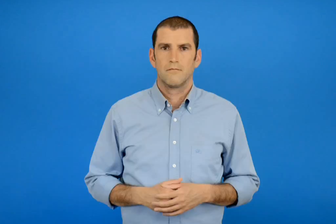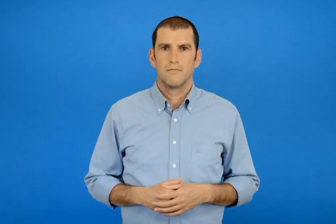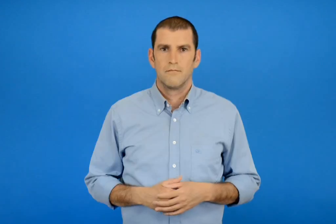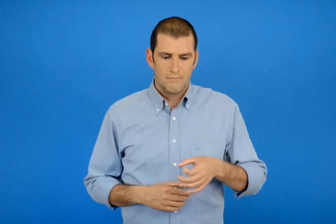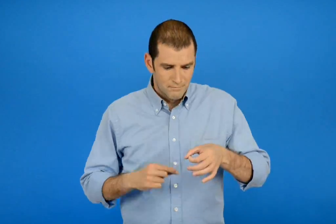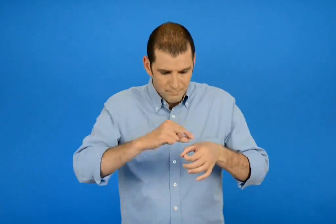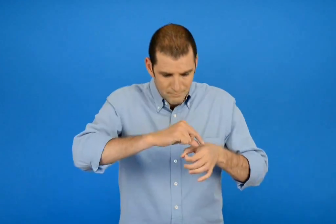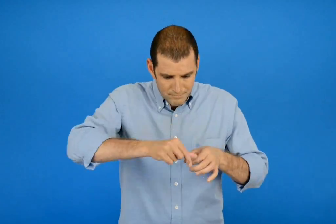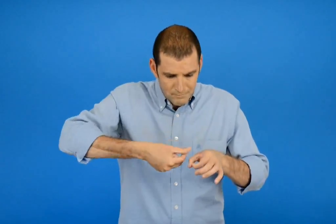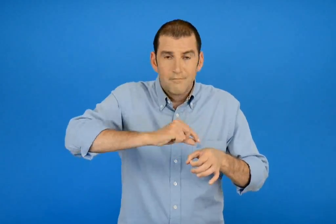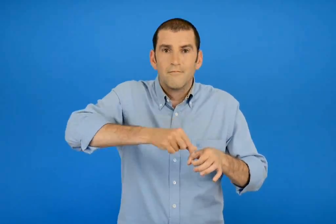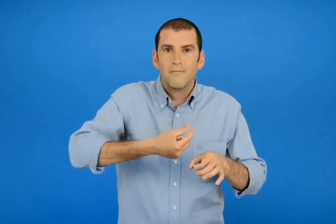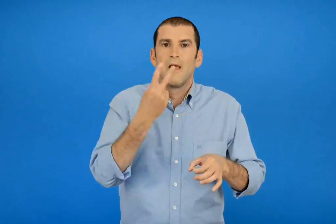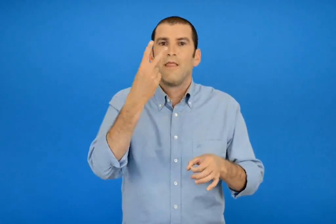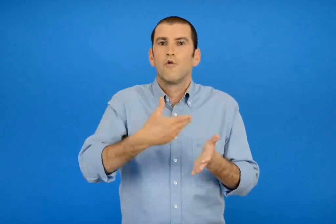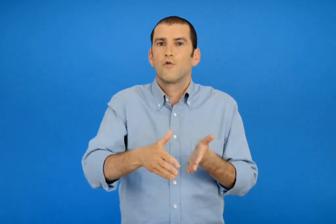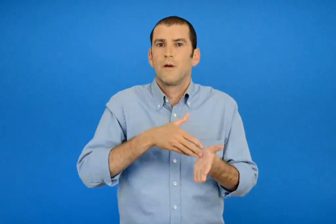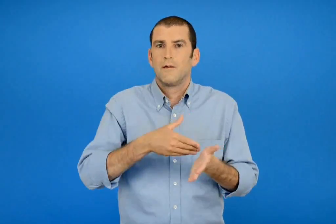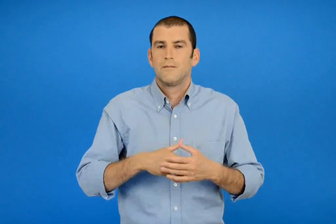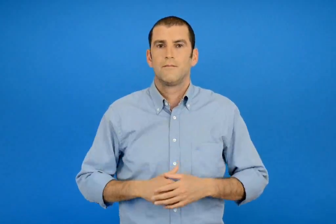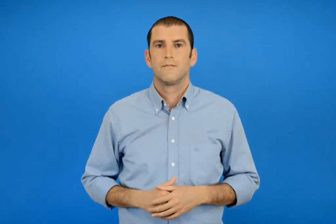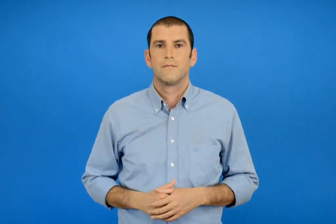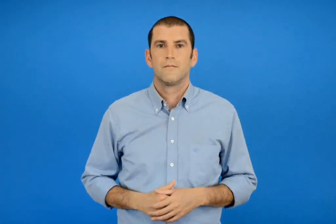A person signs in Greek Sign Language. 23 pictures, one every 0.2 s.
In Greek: τα δίχρωμα
